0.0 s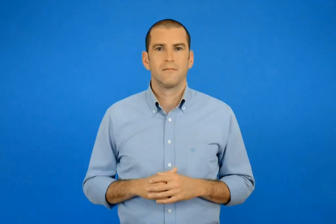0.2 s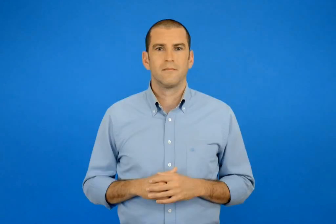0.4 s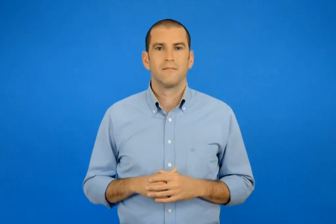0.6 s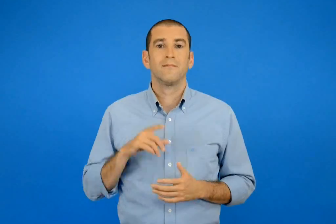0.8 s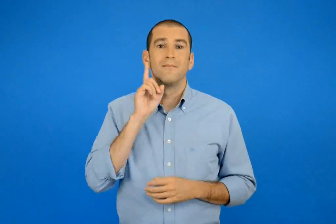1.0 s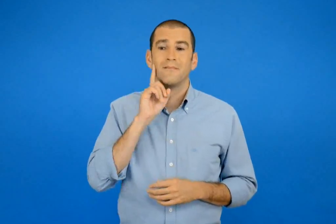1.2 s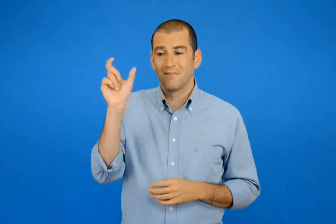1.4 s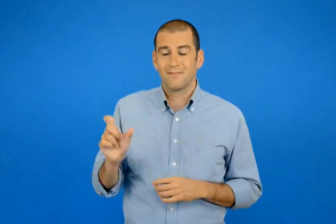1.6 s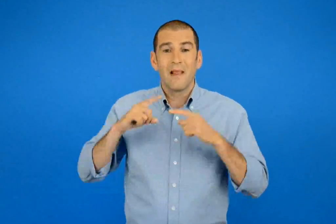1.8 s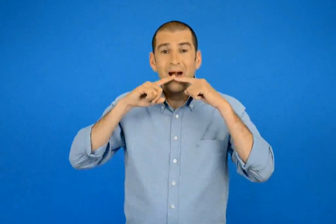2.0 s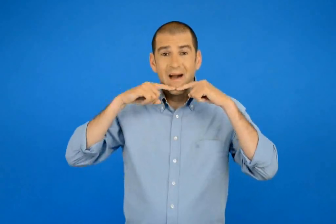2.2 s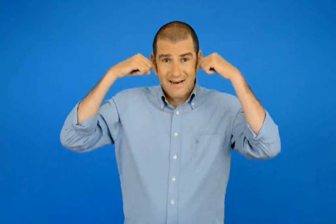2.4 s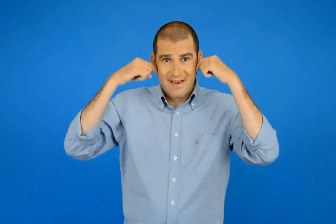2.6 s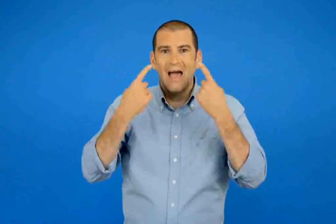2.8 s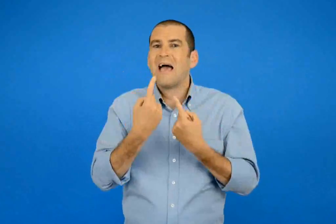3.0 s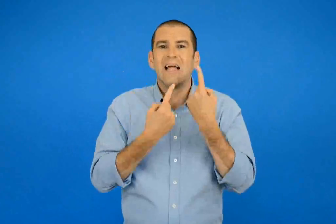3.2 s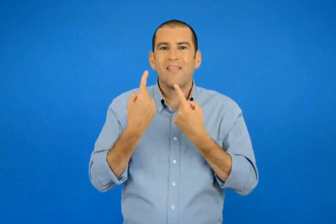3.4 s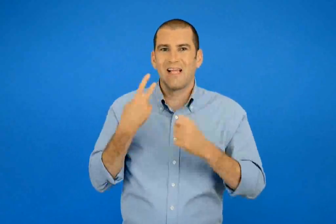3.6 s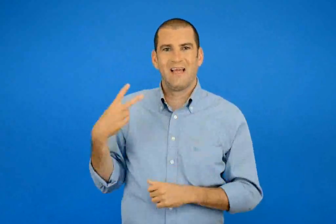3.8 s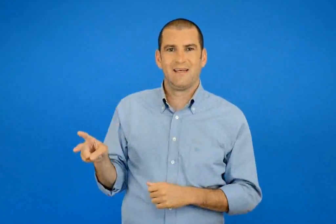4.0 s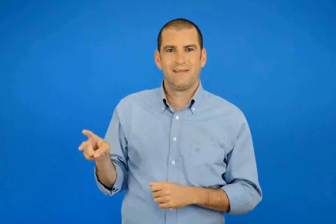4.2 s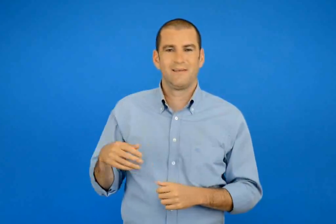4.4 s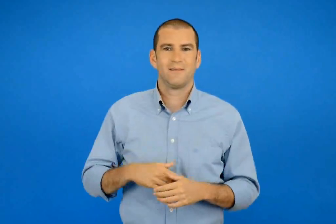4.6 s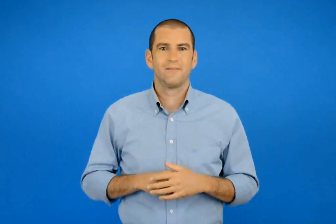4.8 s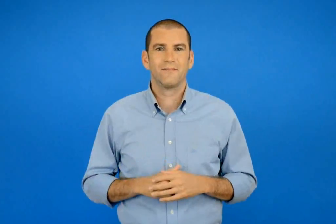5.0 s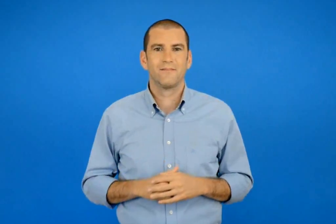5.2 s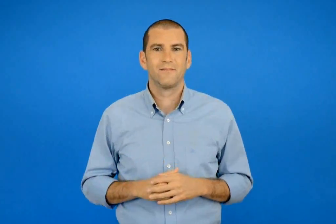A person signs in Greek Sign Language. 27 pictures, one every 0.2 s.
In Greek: τα γενέθλια της χαράς
